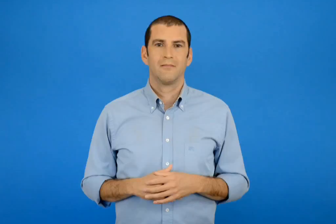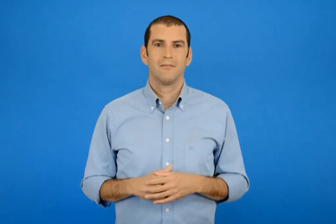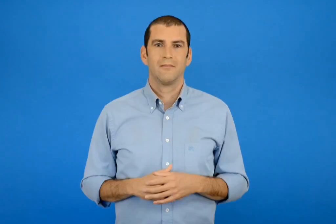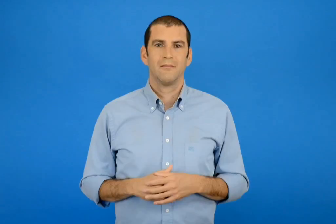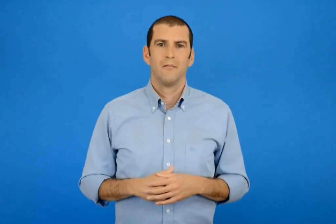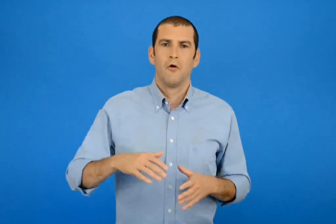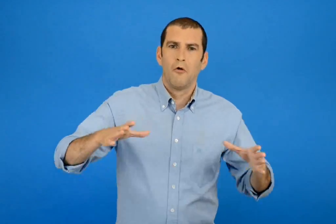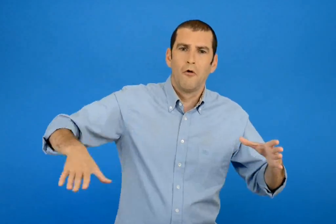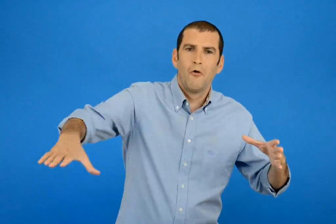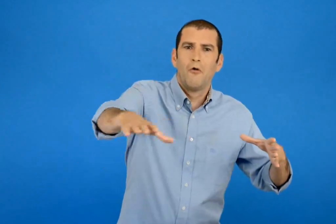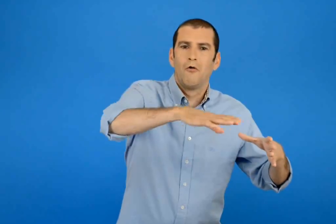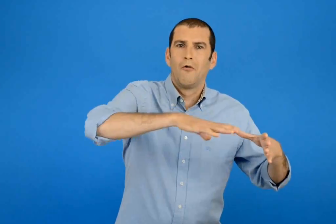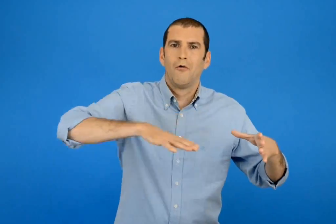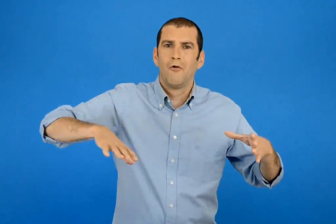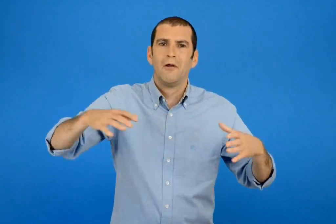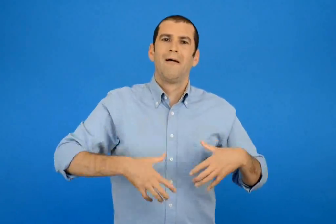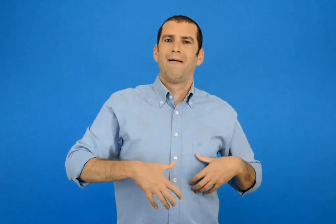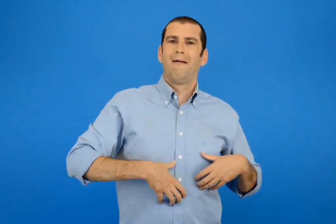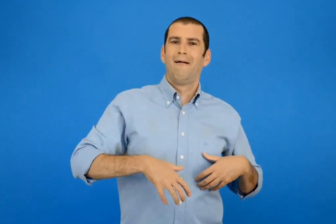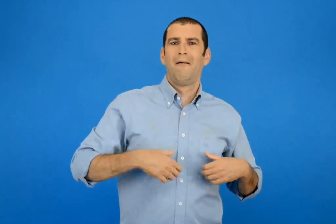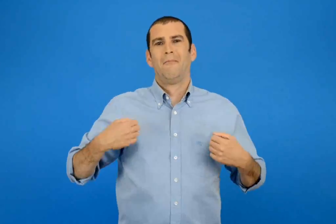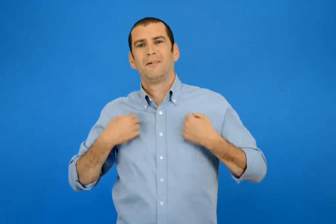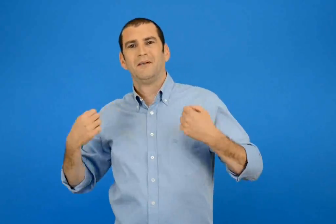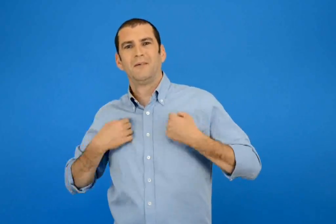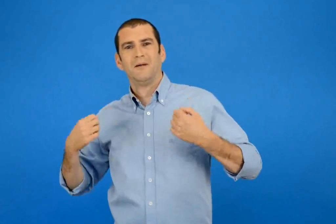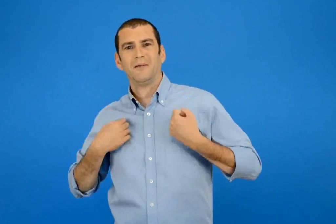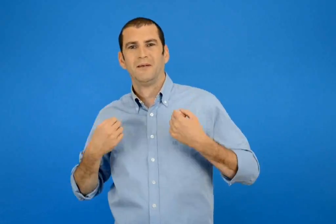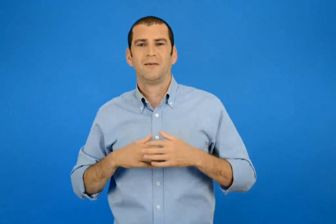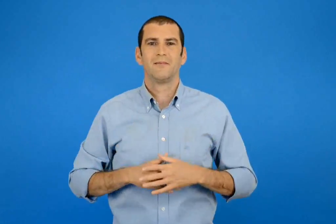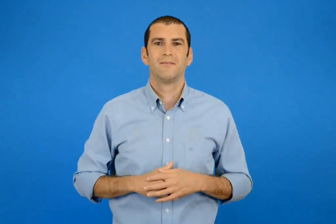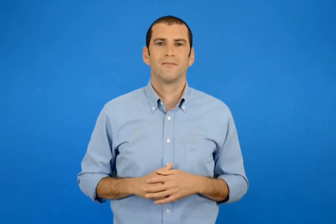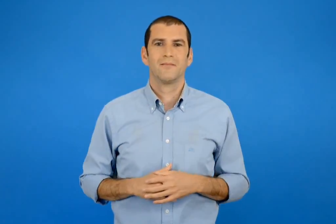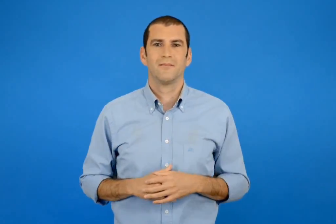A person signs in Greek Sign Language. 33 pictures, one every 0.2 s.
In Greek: γελούν και παίζουν όλοι μαζί
